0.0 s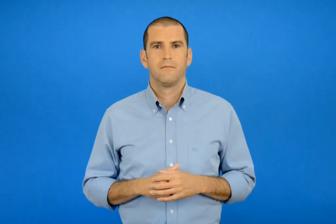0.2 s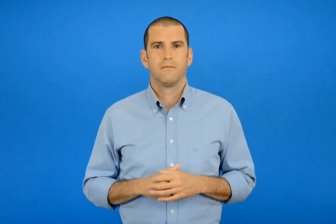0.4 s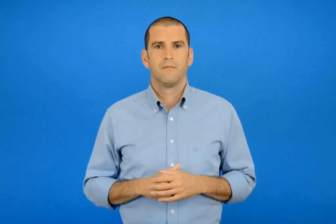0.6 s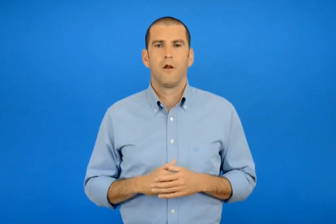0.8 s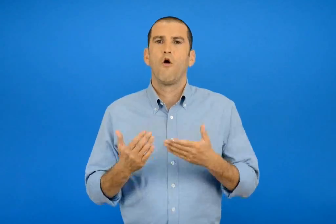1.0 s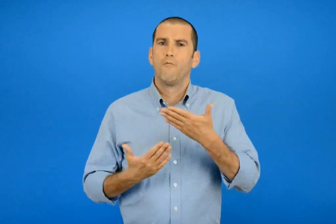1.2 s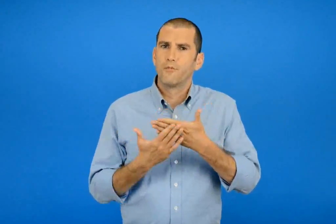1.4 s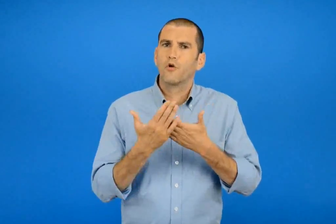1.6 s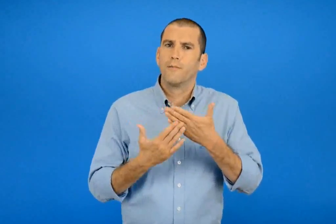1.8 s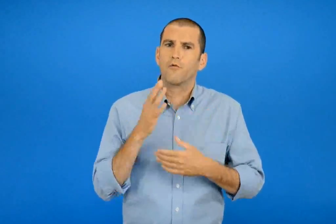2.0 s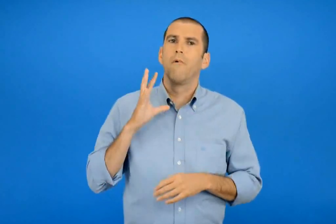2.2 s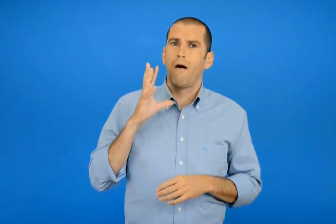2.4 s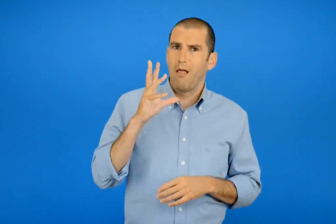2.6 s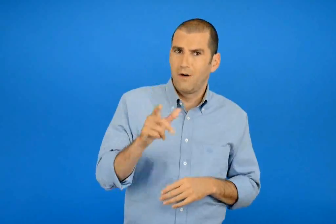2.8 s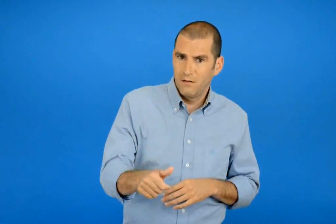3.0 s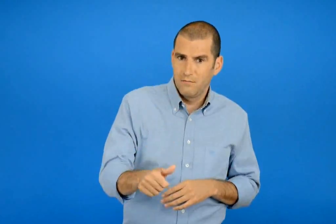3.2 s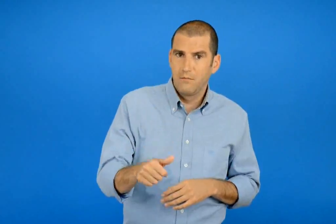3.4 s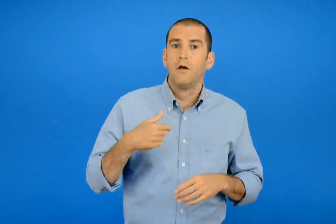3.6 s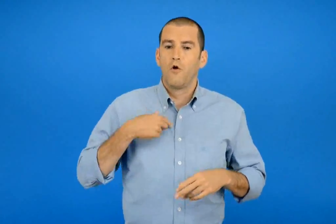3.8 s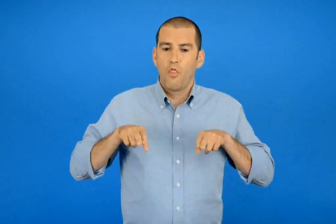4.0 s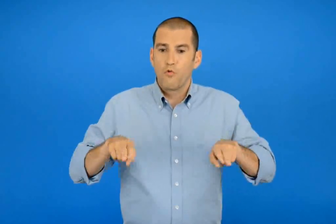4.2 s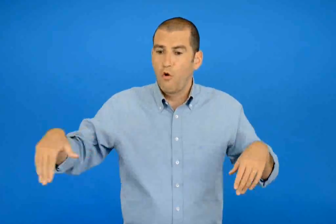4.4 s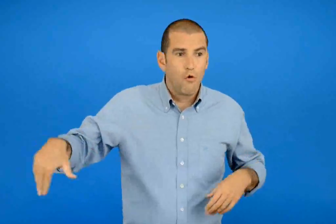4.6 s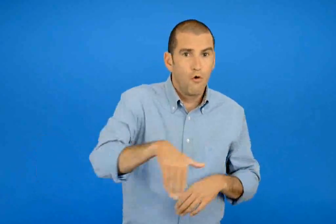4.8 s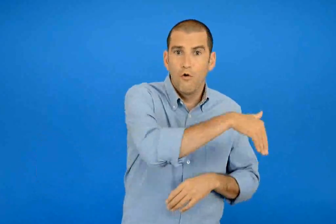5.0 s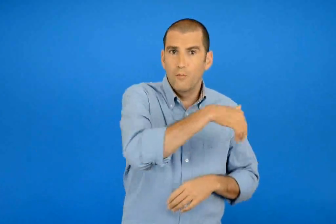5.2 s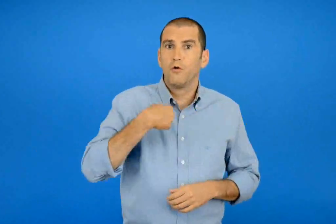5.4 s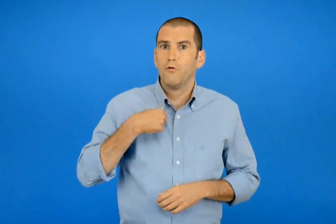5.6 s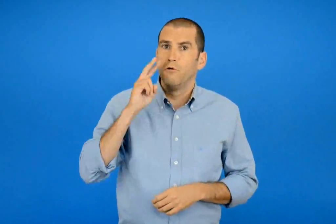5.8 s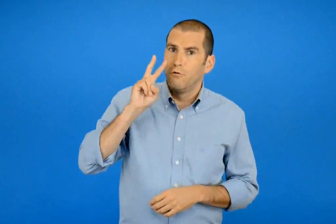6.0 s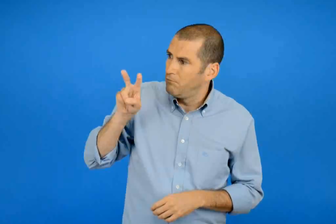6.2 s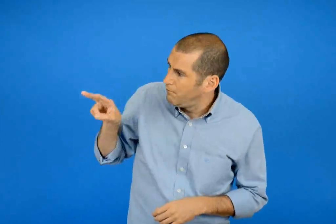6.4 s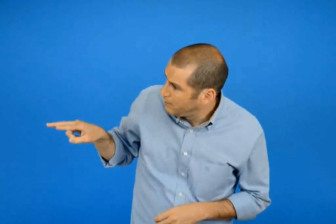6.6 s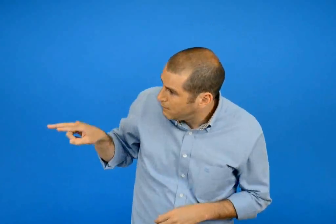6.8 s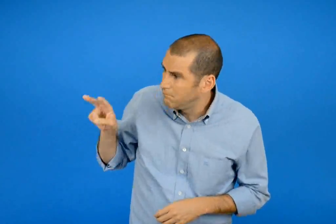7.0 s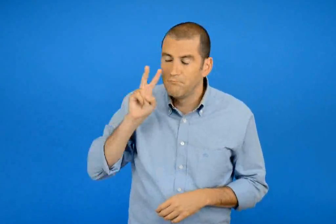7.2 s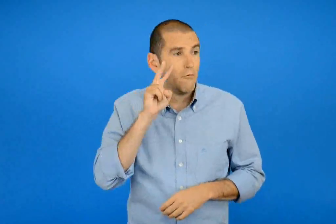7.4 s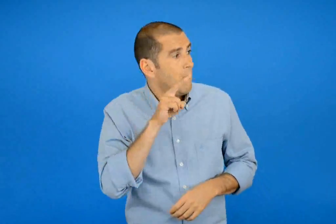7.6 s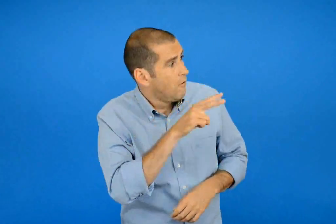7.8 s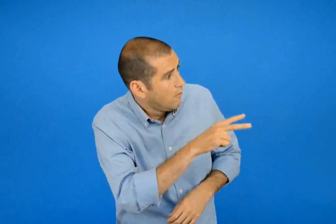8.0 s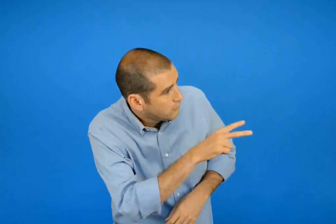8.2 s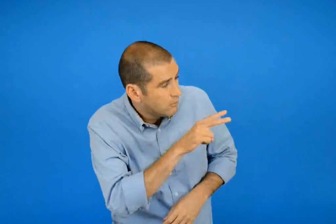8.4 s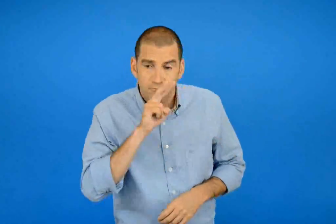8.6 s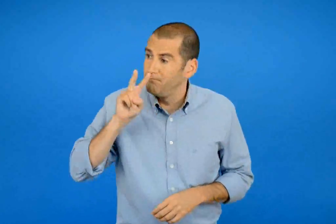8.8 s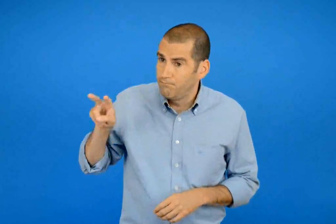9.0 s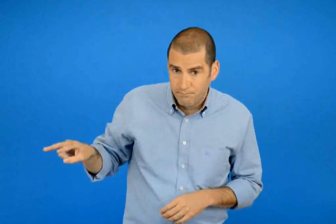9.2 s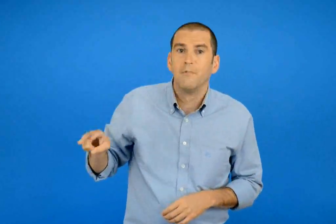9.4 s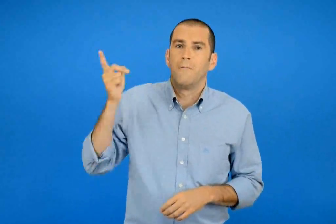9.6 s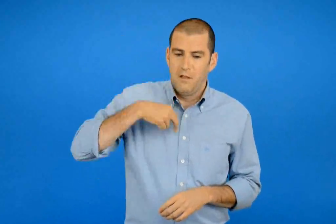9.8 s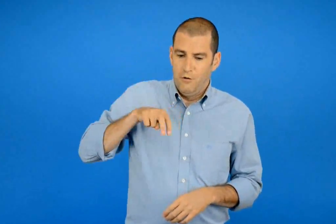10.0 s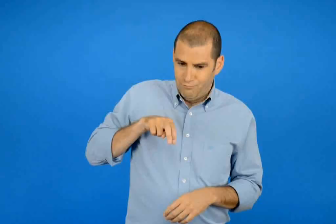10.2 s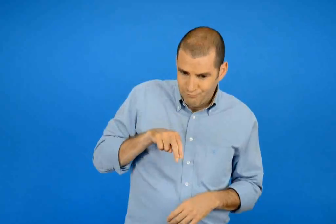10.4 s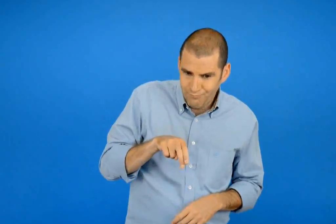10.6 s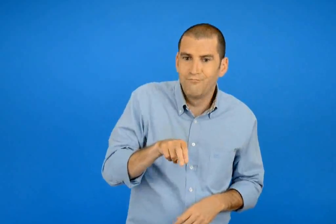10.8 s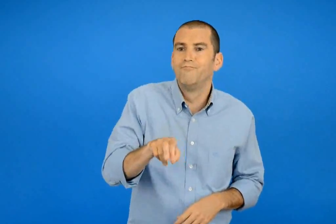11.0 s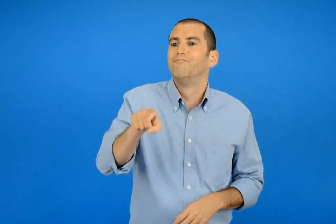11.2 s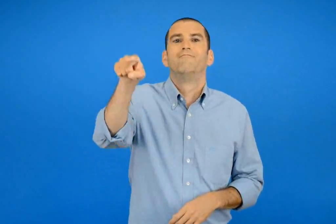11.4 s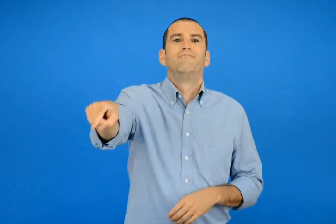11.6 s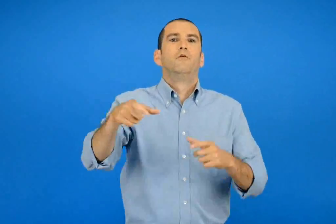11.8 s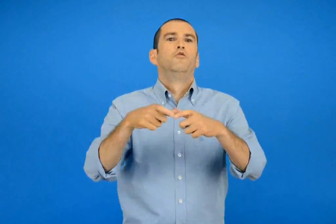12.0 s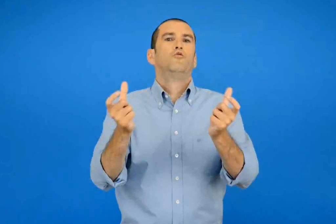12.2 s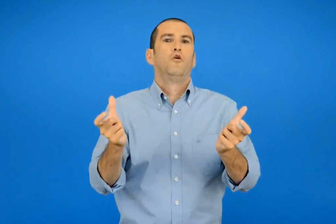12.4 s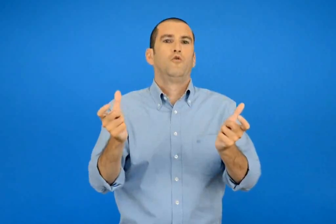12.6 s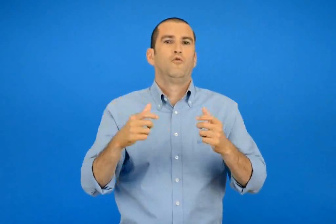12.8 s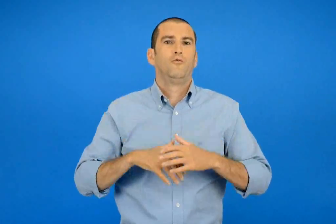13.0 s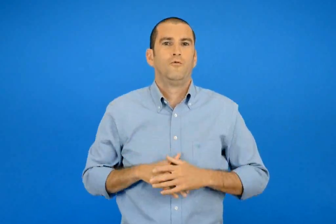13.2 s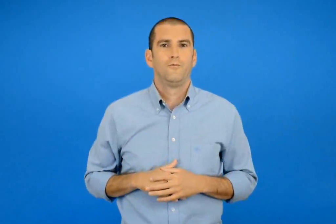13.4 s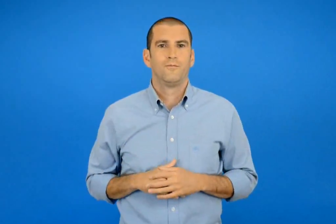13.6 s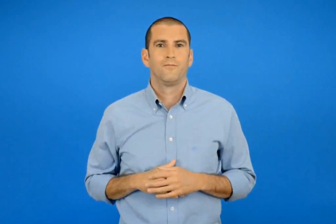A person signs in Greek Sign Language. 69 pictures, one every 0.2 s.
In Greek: κάθε πρωί για να πάω στο σχολείο κοιτάζω δεξιά κι αριστερά και διασχίζω προσεκτικά το δρόμο
